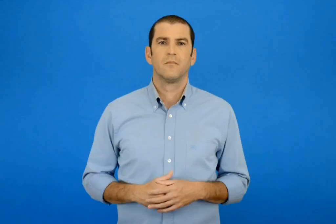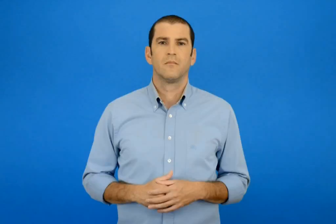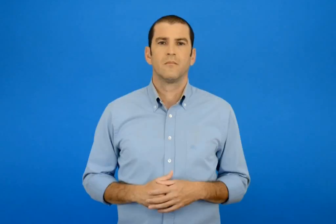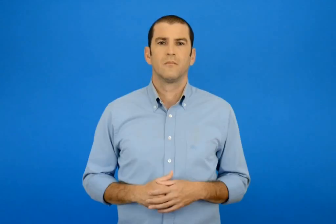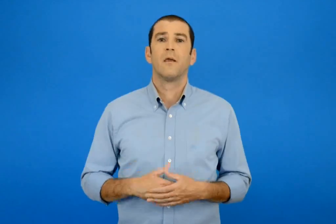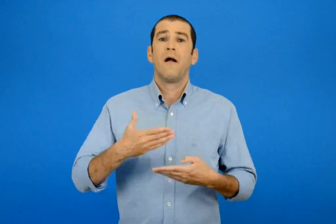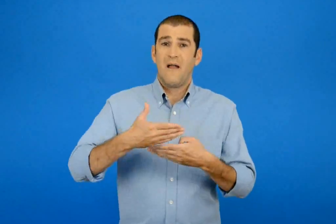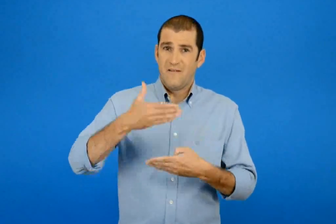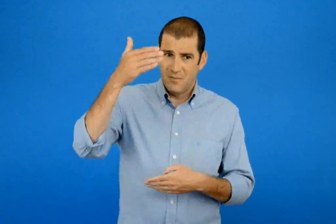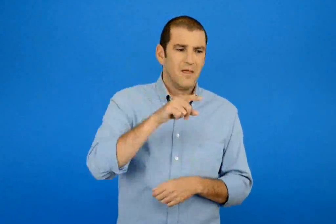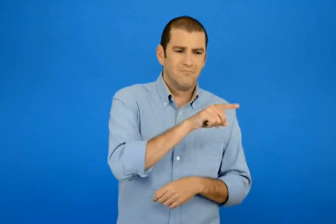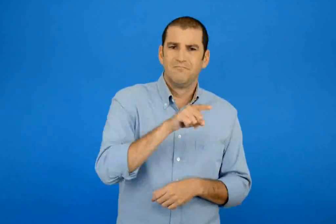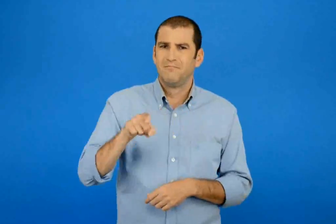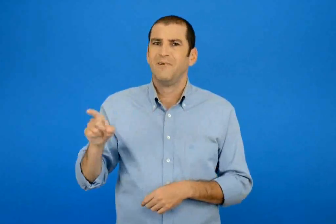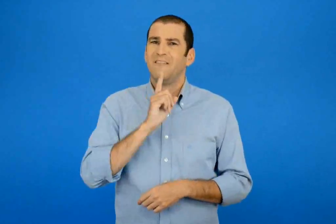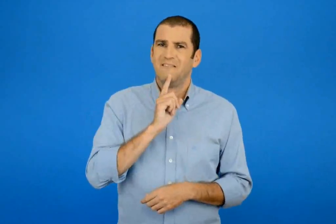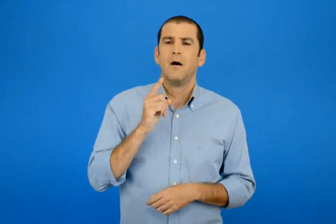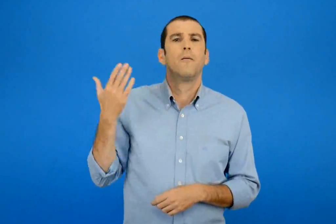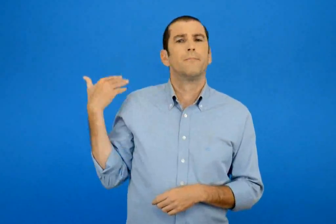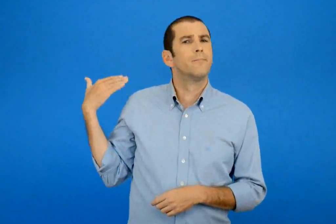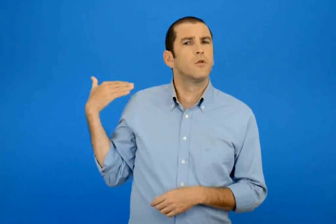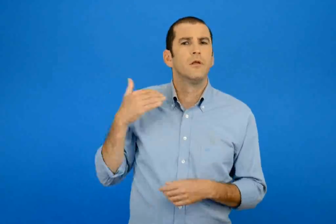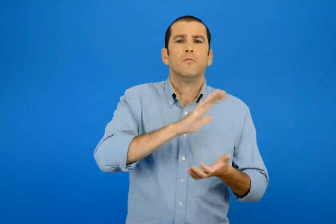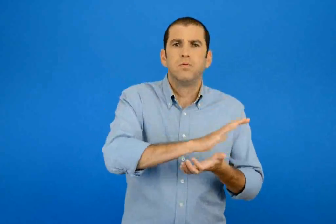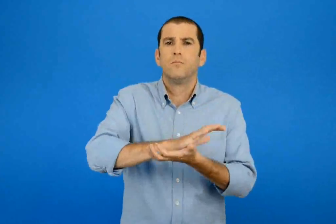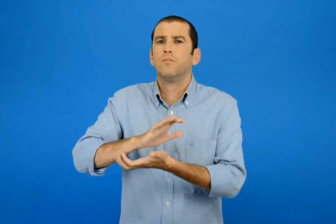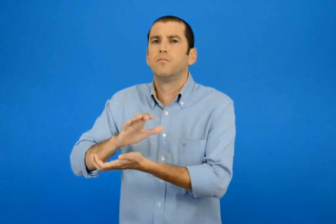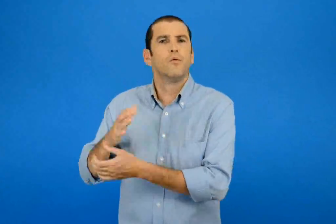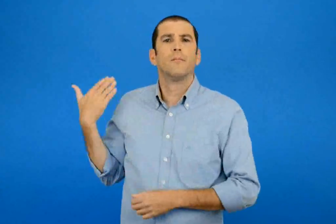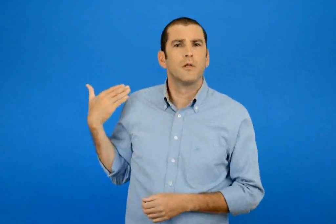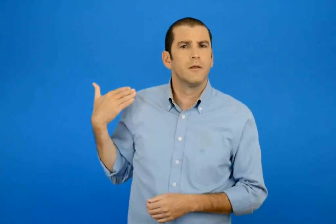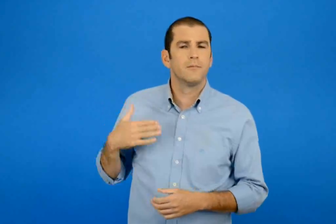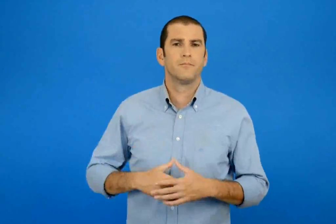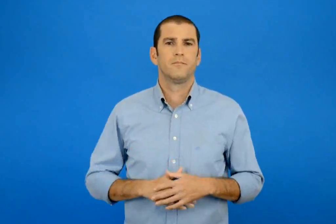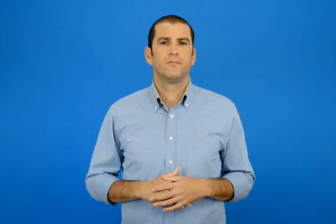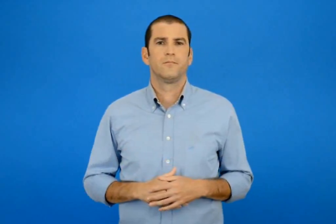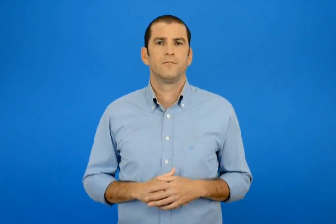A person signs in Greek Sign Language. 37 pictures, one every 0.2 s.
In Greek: ποτέ εκδόθηκε η κάθε εφημερίδα ;
